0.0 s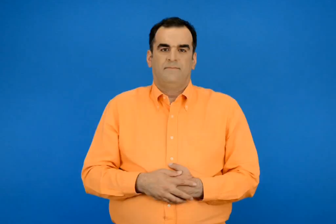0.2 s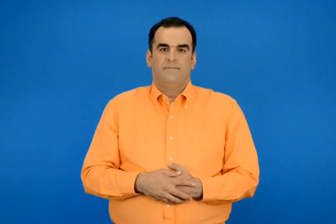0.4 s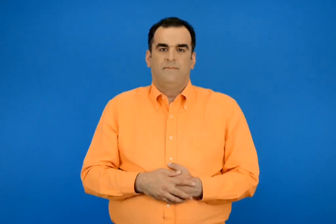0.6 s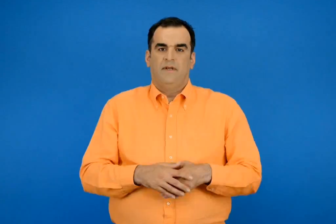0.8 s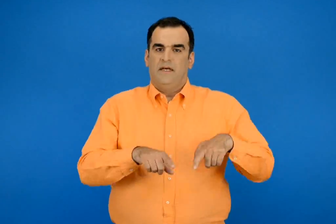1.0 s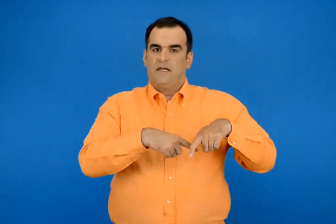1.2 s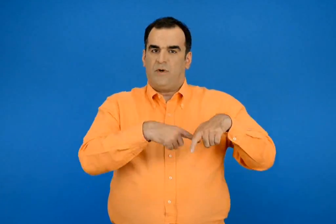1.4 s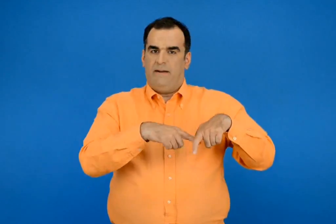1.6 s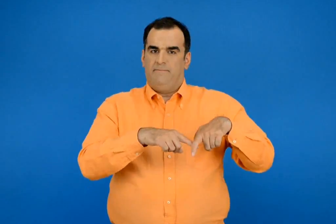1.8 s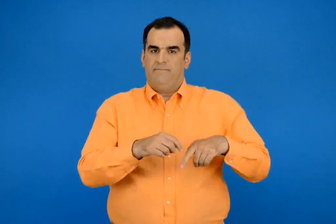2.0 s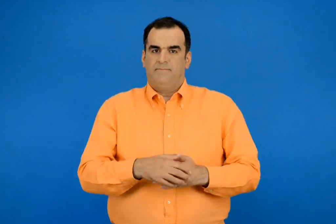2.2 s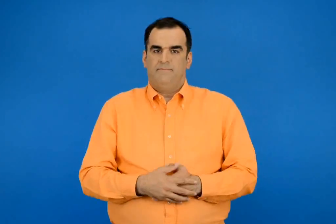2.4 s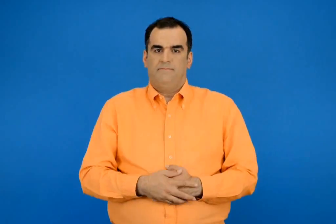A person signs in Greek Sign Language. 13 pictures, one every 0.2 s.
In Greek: χριστούγεννα
